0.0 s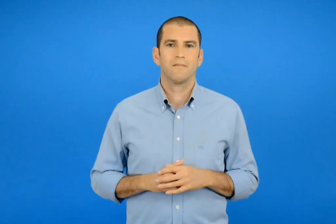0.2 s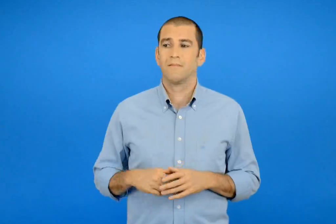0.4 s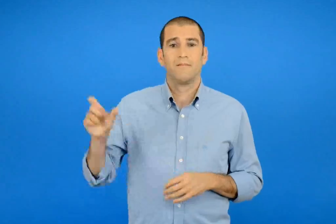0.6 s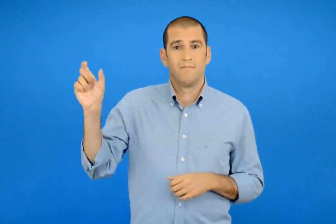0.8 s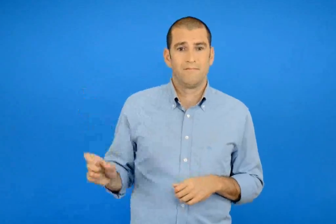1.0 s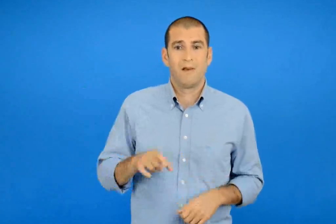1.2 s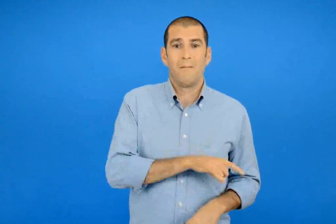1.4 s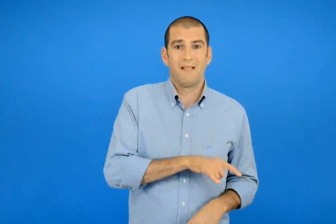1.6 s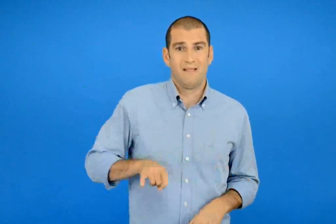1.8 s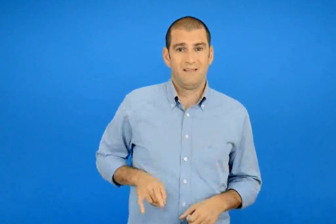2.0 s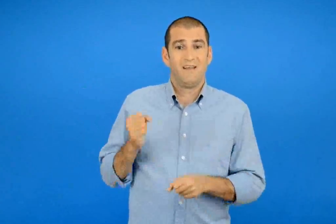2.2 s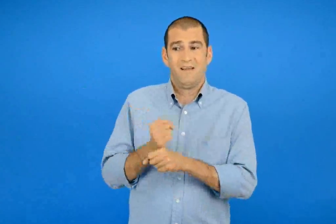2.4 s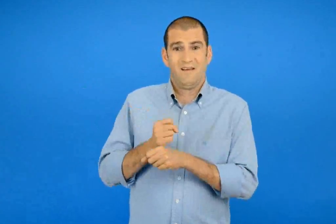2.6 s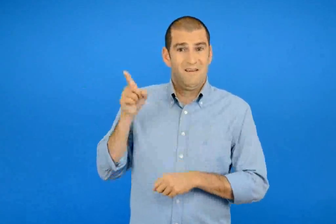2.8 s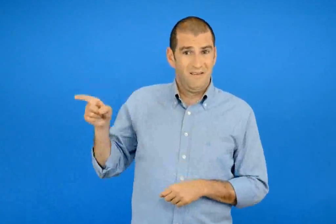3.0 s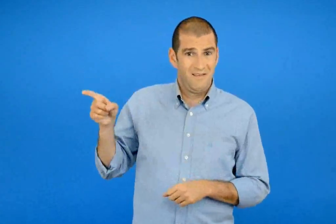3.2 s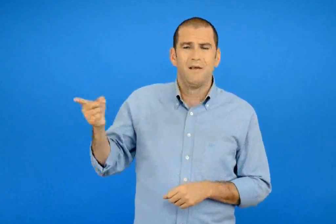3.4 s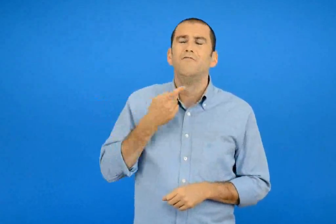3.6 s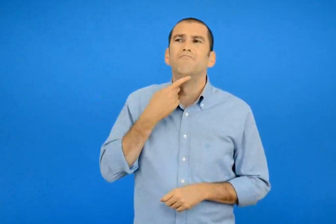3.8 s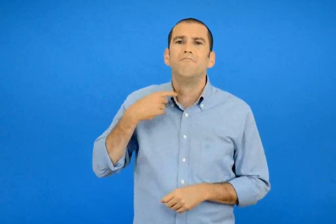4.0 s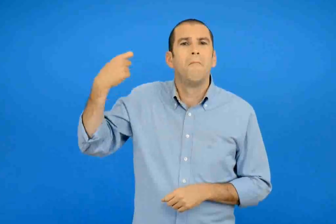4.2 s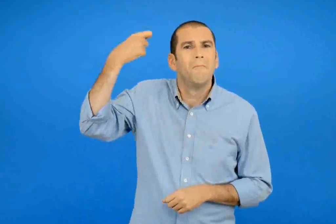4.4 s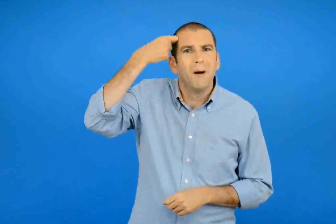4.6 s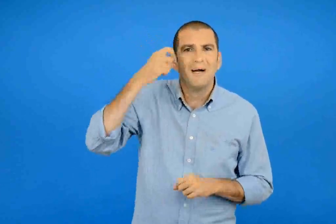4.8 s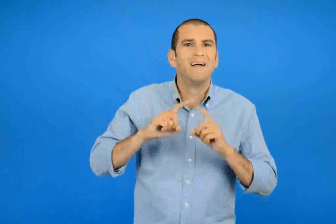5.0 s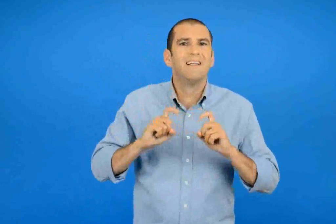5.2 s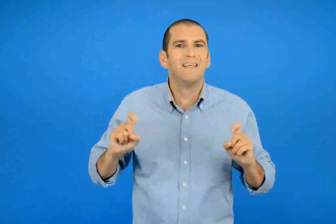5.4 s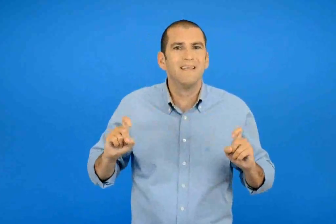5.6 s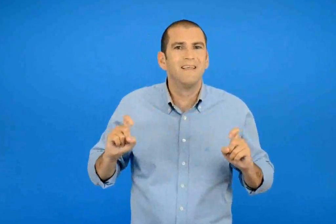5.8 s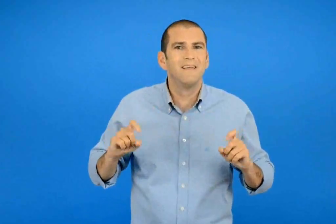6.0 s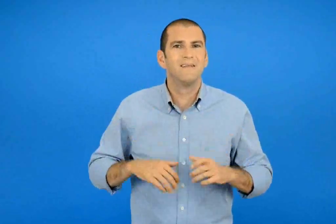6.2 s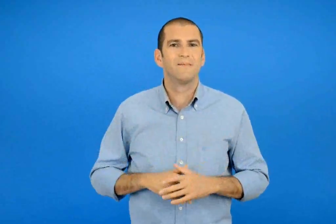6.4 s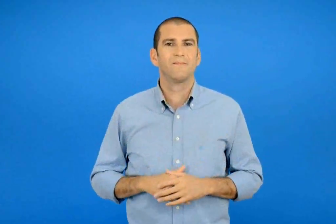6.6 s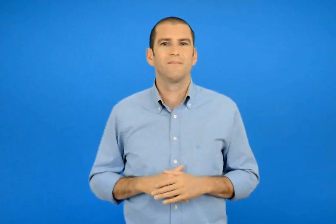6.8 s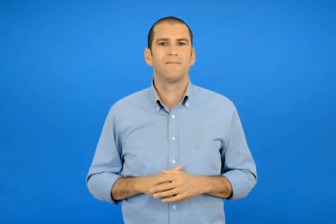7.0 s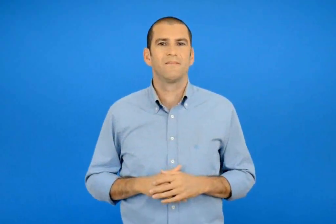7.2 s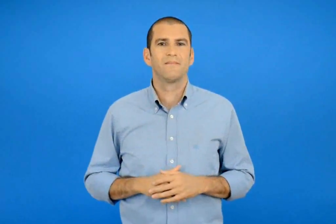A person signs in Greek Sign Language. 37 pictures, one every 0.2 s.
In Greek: τι άρεσε πιο πολύ στον κυρ παντελή από το επάγγελμα του ;
